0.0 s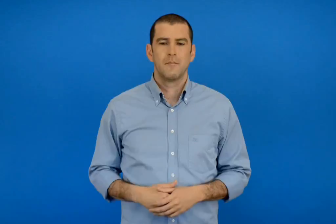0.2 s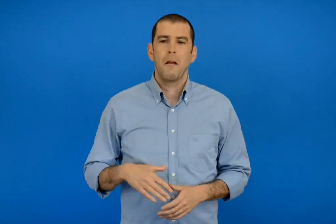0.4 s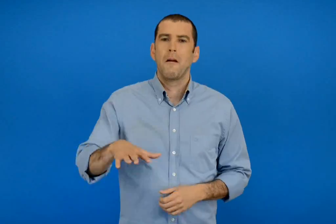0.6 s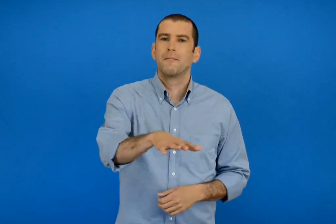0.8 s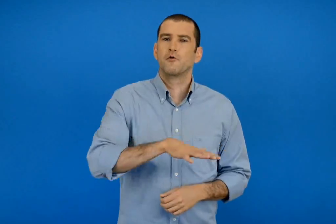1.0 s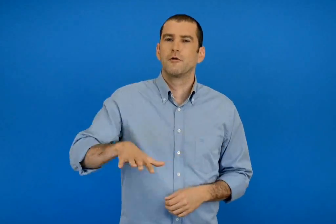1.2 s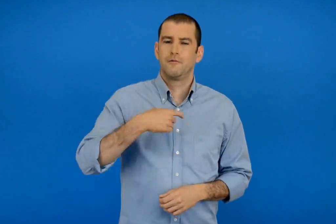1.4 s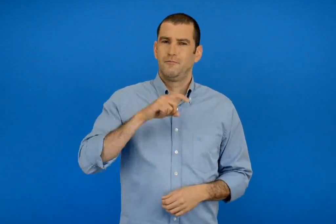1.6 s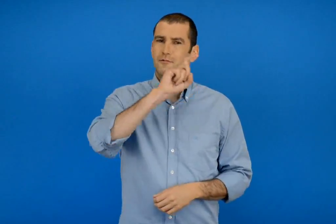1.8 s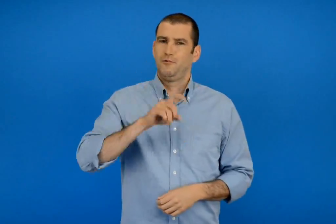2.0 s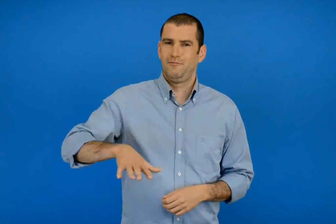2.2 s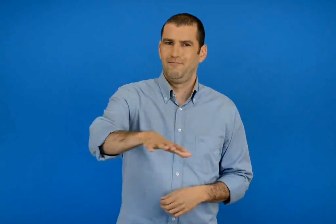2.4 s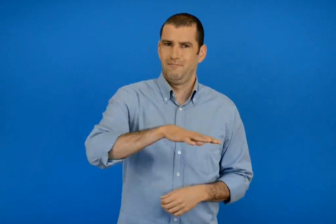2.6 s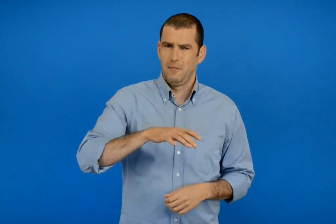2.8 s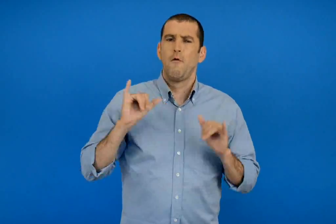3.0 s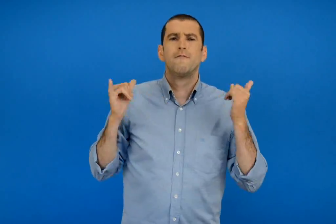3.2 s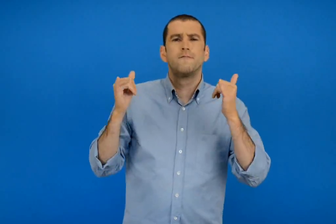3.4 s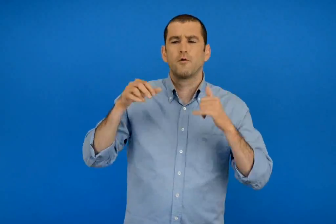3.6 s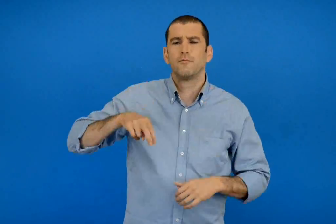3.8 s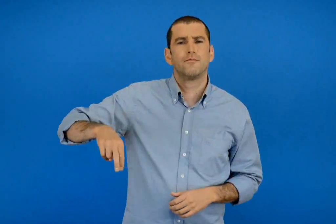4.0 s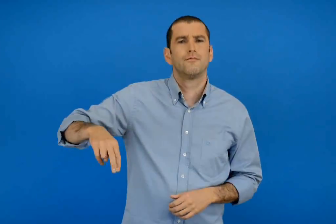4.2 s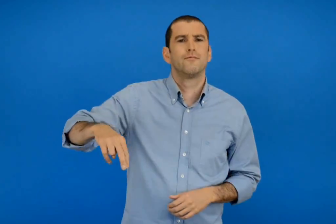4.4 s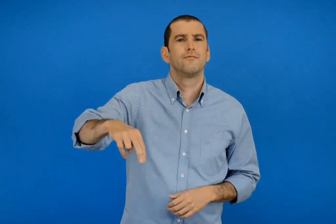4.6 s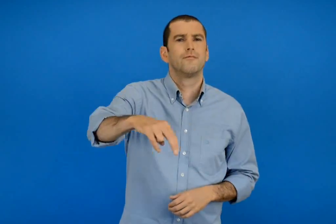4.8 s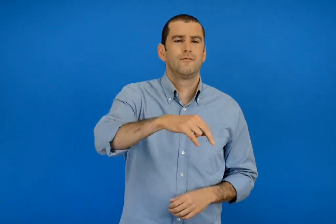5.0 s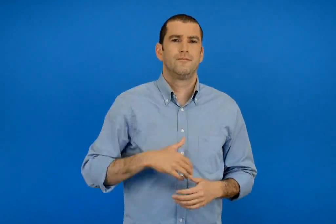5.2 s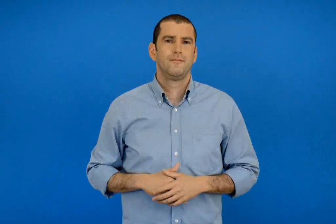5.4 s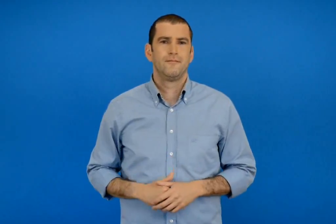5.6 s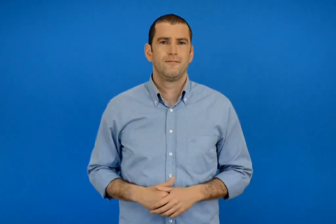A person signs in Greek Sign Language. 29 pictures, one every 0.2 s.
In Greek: κάνουμε έναν περίπατο στην περιοχή που ζούμε
